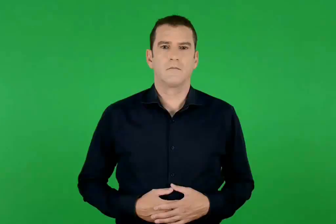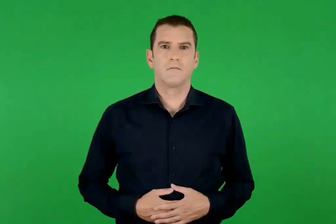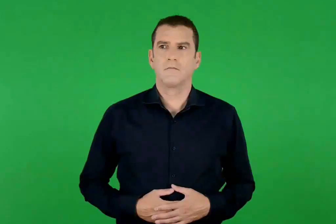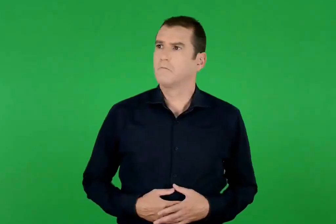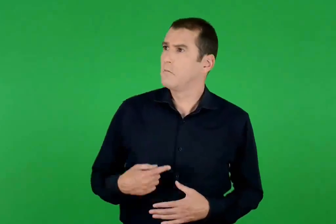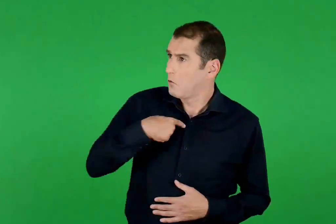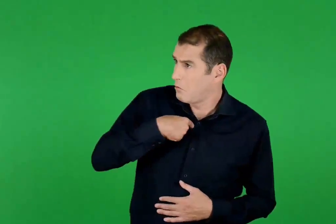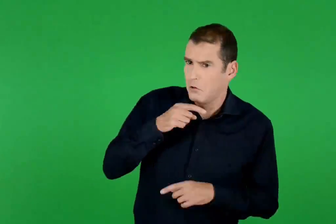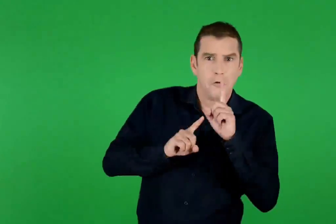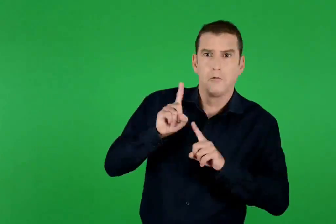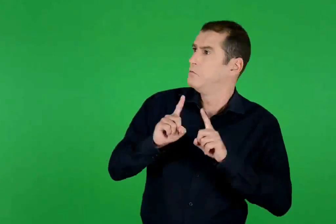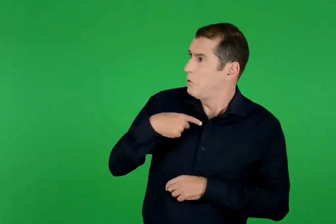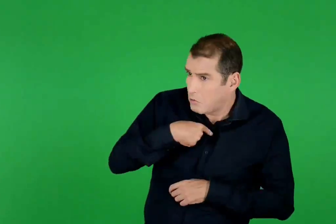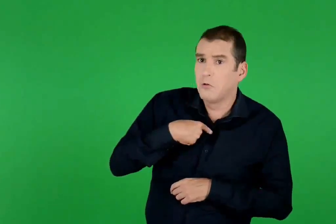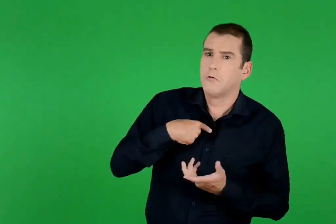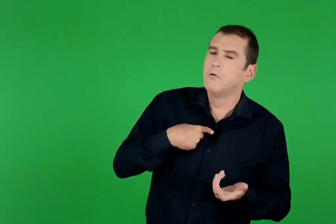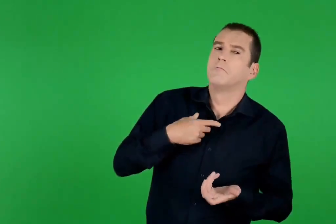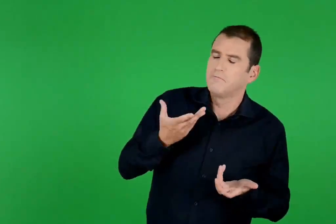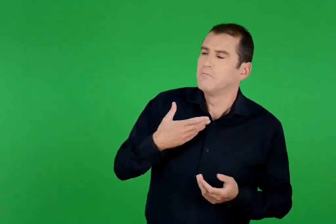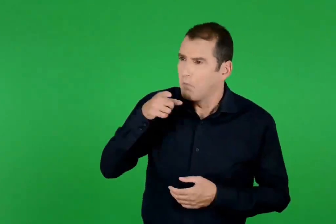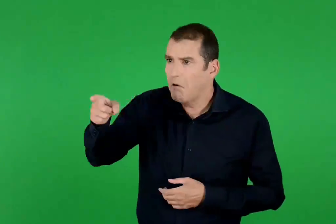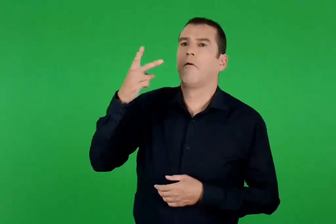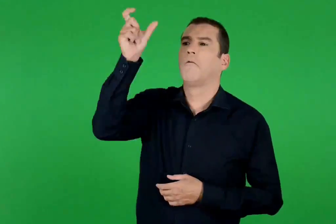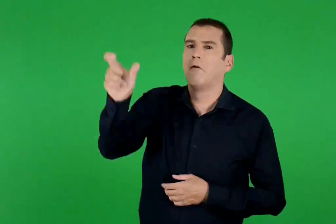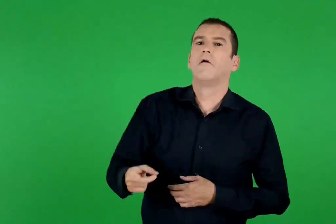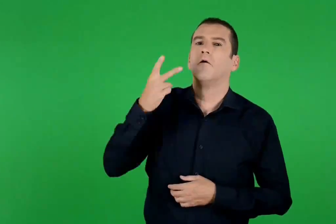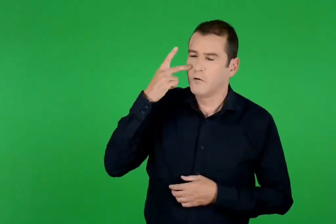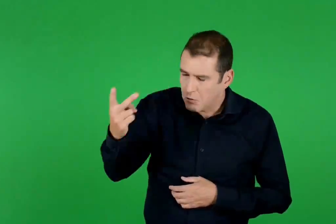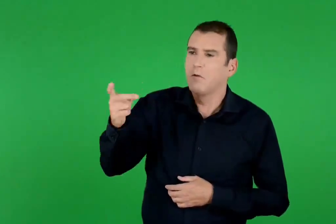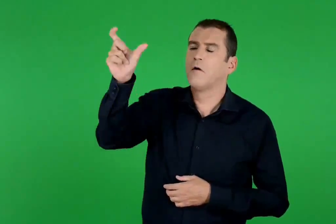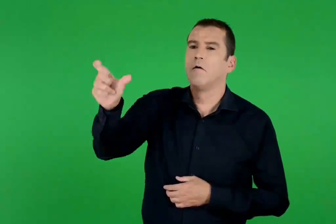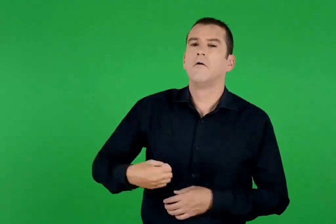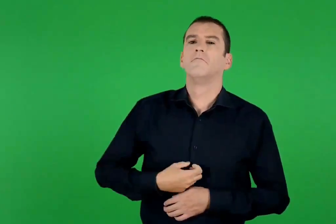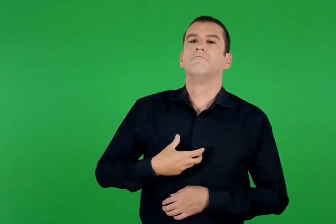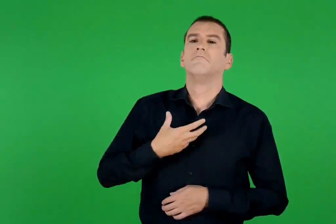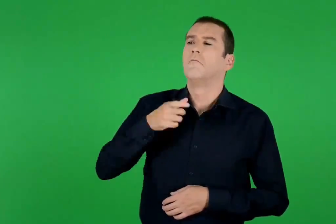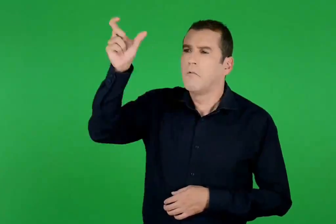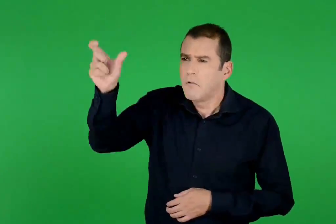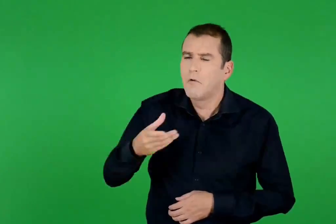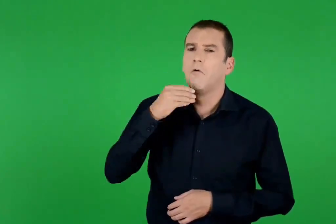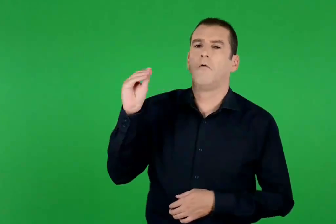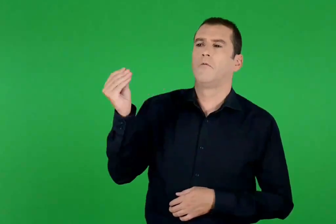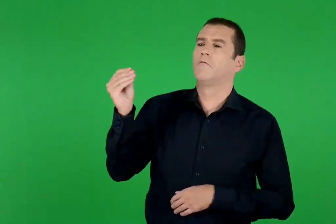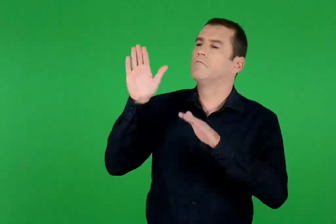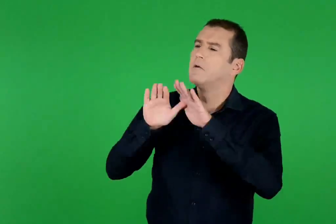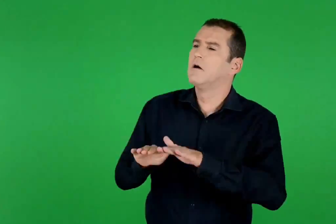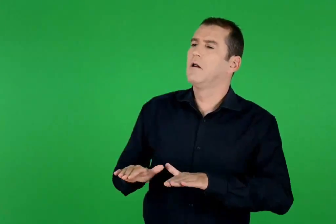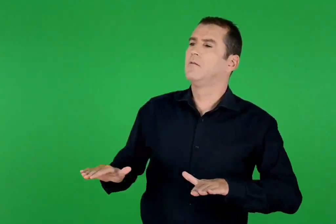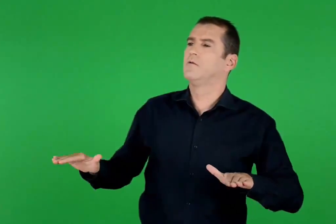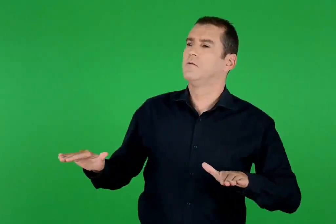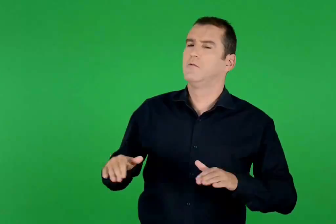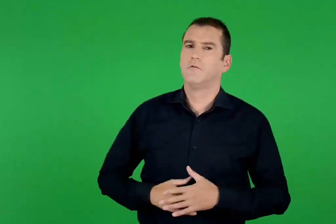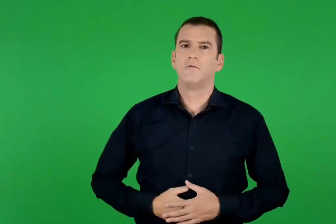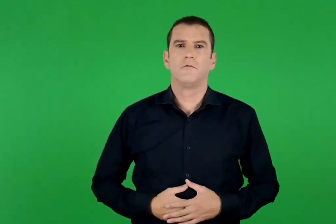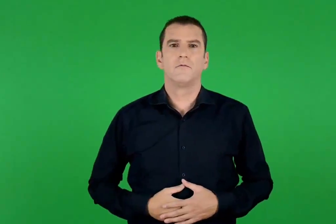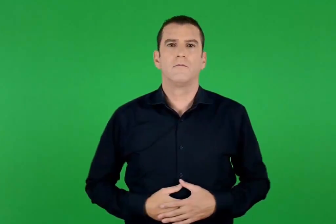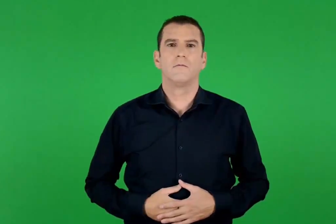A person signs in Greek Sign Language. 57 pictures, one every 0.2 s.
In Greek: εγώ ποιος εγώ ;. και τότε τον είδα και τον ένιωσα πόσο όμορφος πόσο ήρεμος
